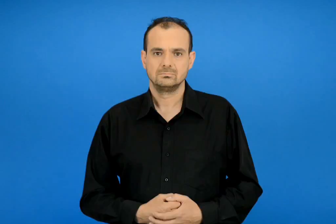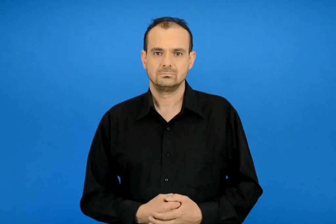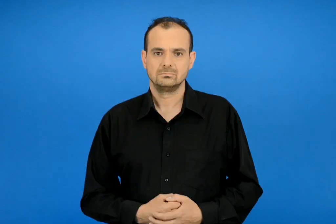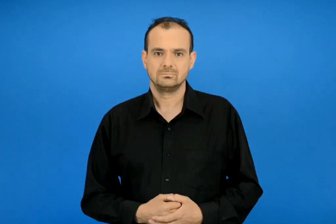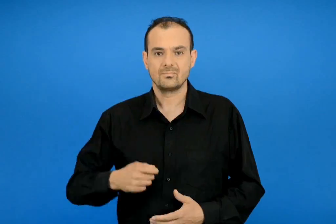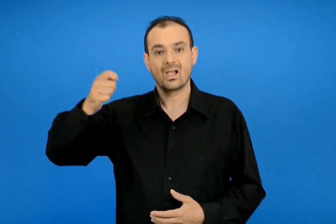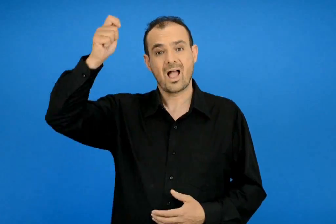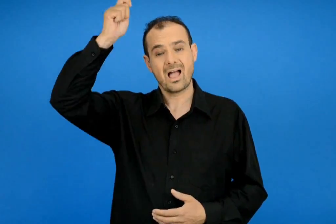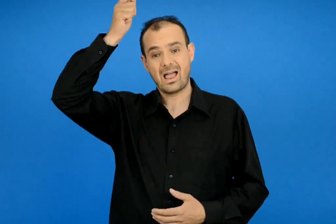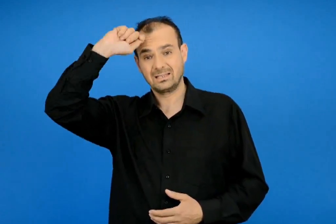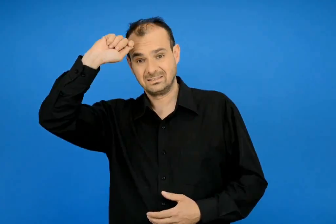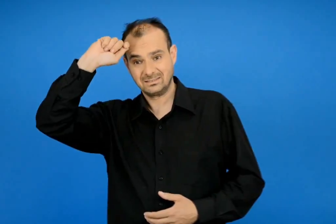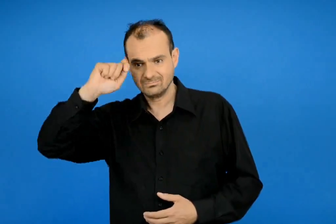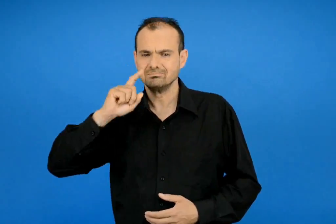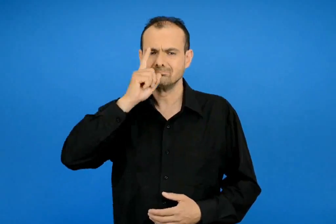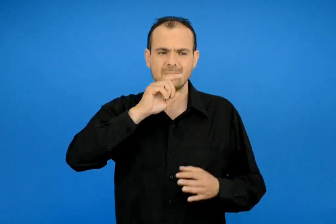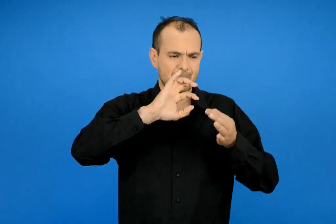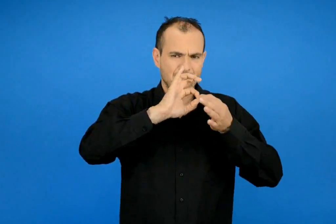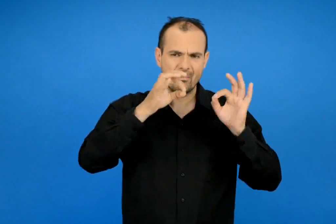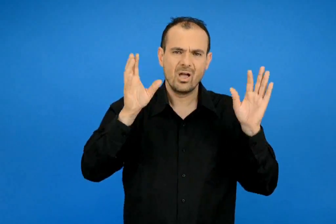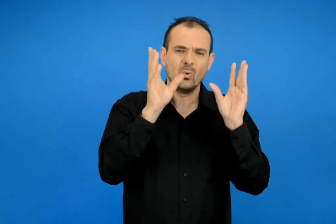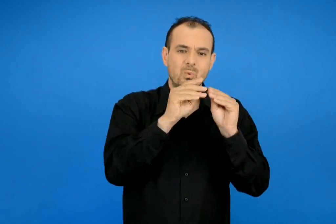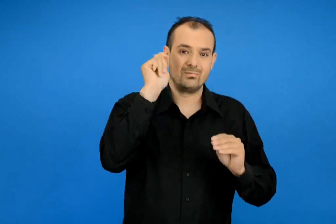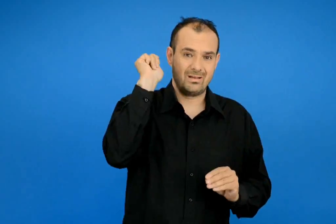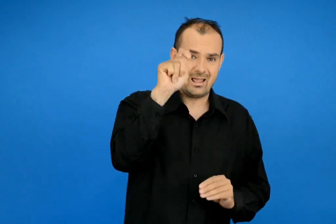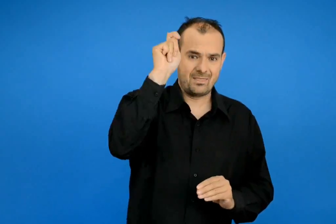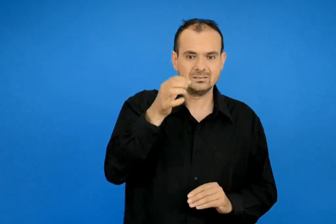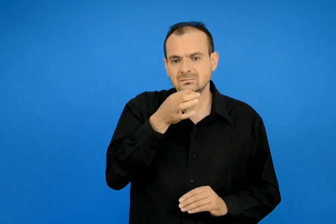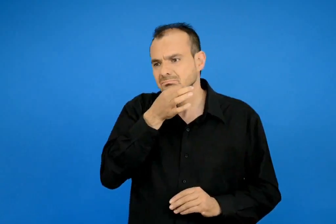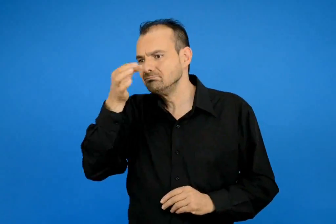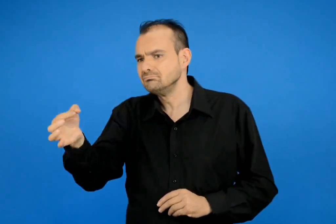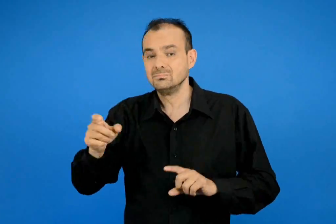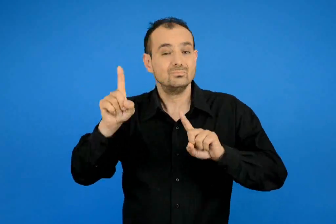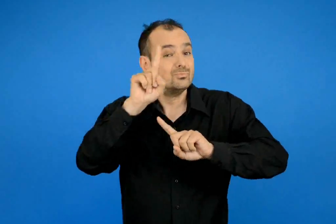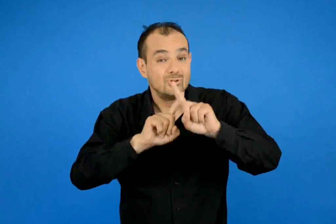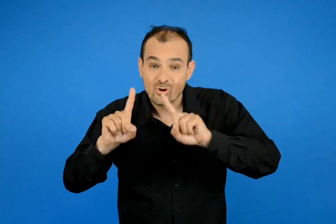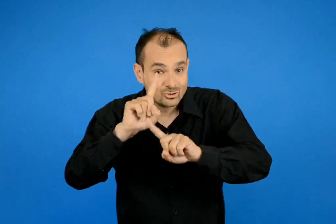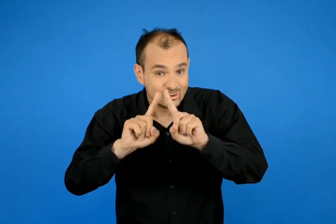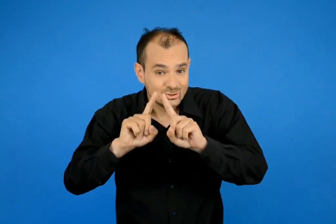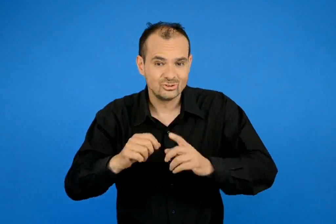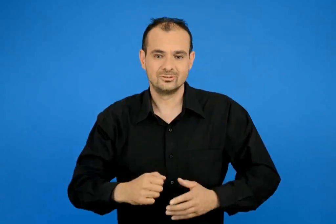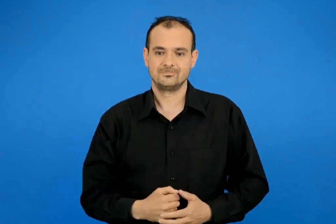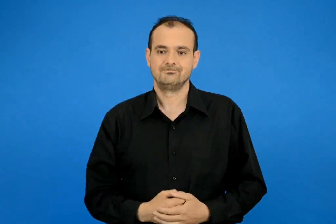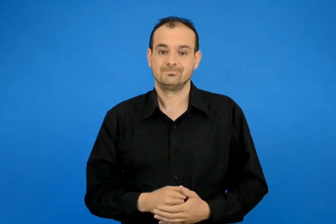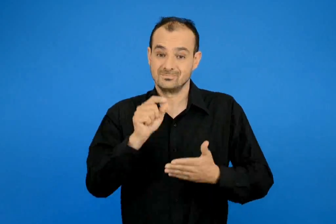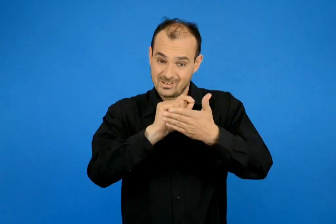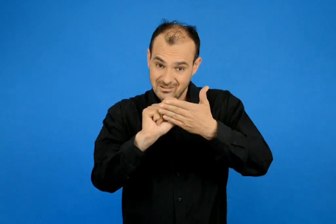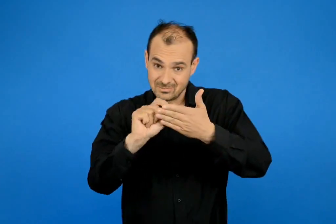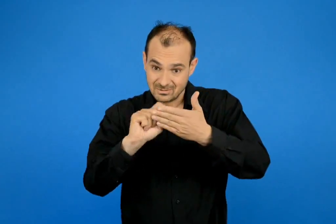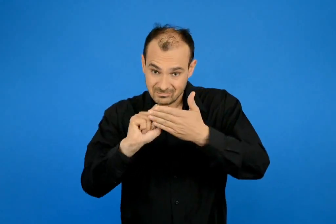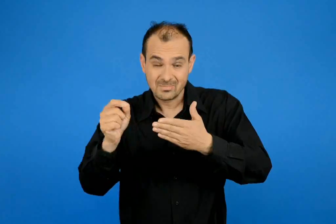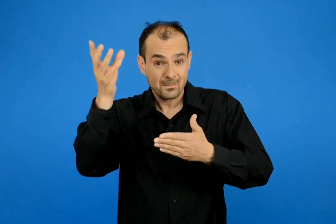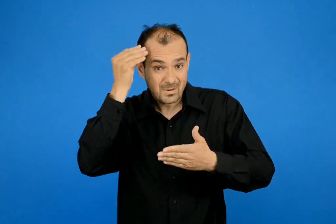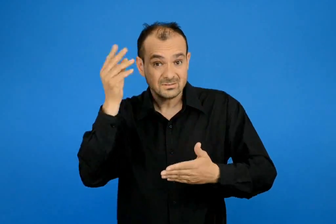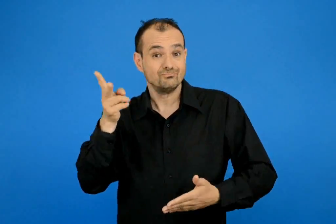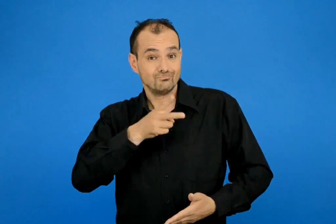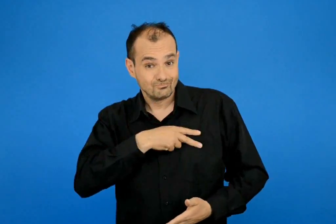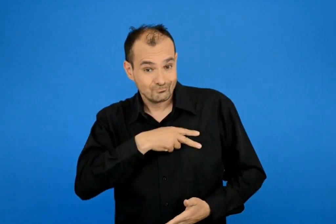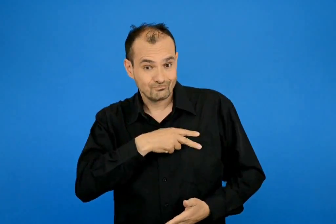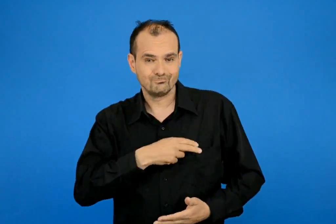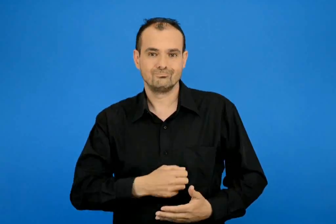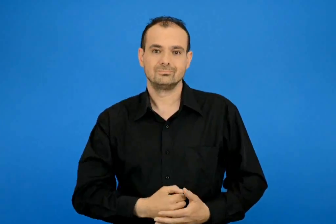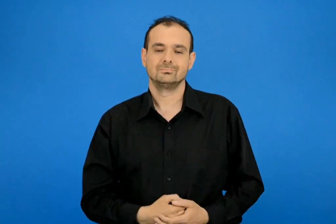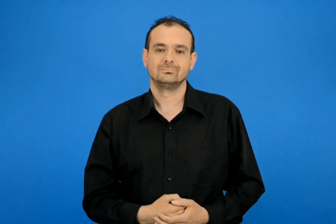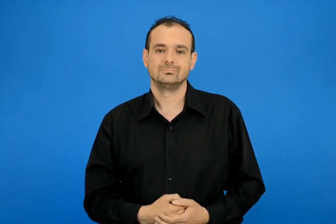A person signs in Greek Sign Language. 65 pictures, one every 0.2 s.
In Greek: ποιος λέει στον άρη παραμύθια για νεράιδες ; μαθέ να το γράφεις σωστά
